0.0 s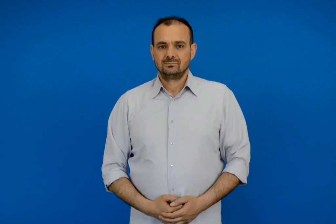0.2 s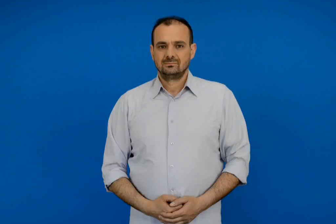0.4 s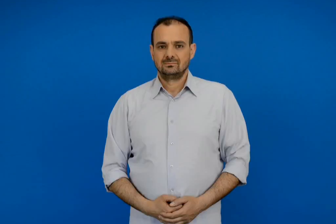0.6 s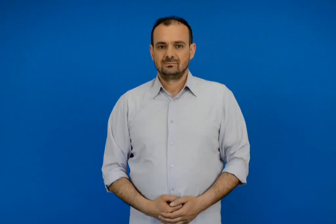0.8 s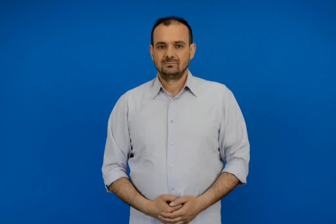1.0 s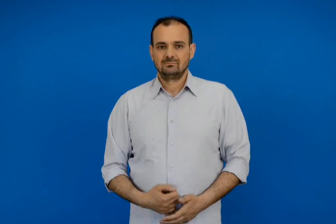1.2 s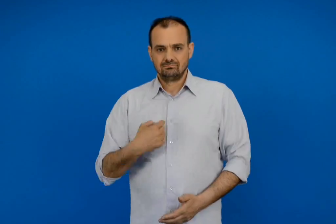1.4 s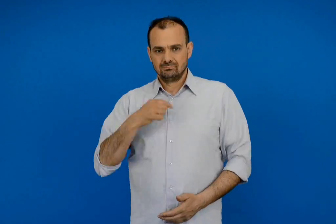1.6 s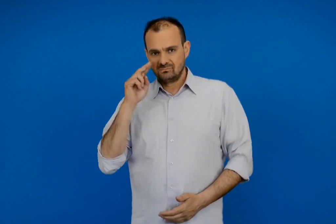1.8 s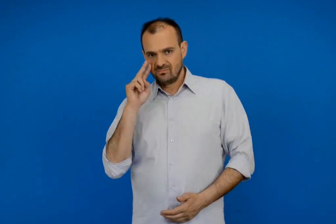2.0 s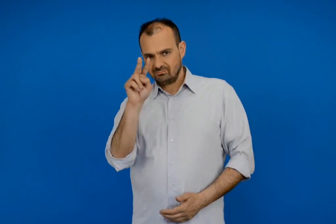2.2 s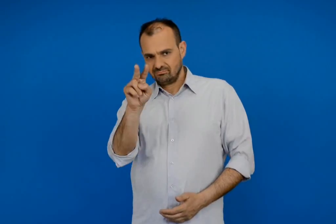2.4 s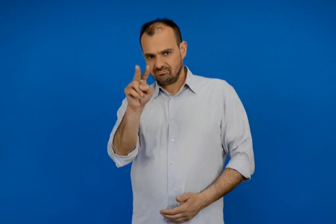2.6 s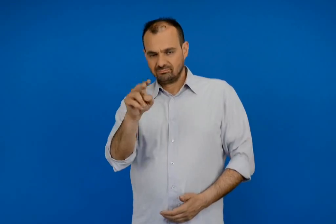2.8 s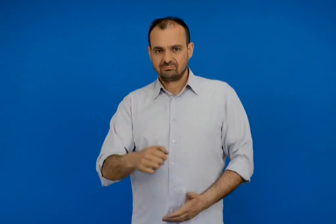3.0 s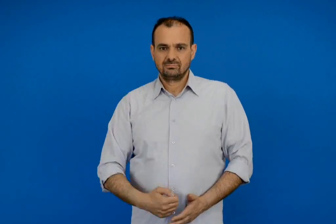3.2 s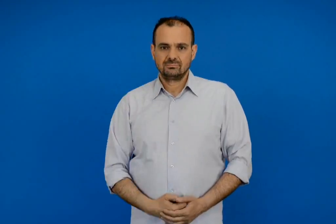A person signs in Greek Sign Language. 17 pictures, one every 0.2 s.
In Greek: βλέπω
